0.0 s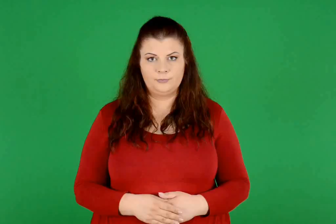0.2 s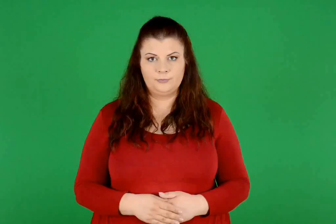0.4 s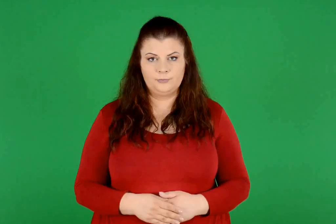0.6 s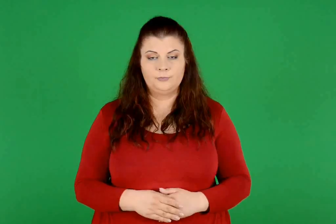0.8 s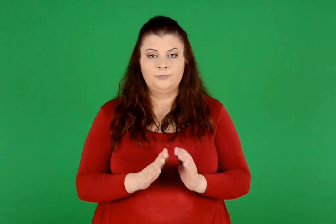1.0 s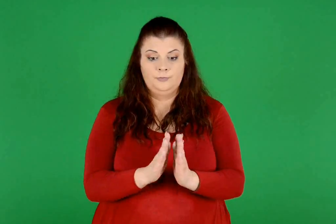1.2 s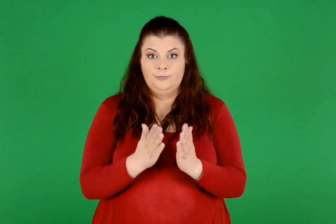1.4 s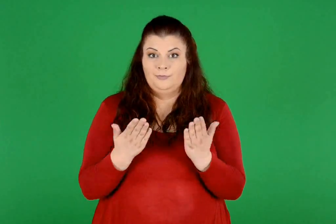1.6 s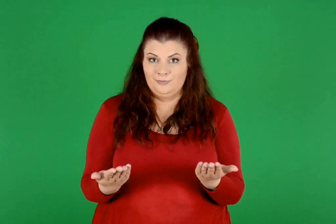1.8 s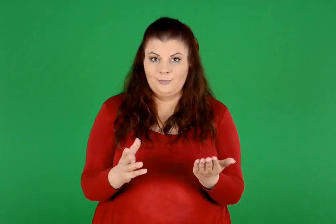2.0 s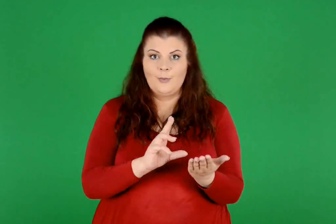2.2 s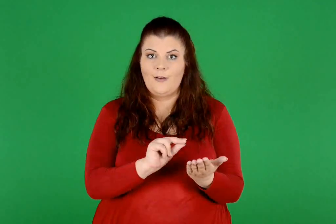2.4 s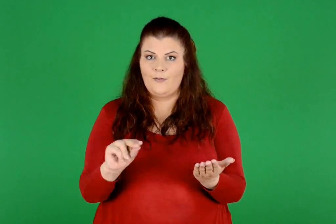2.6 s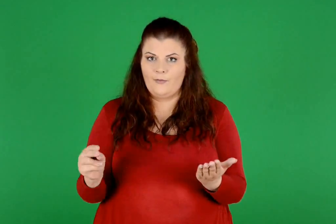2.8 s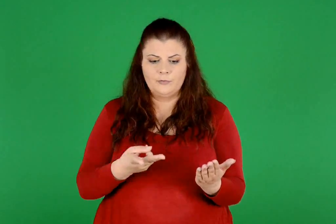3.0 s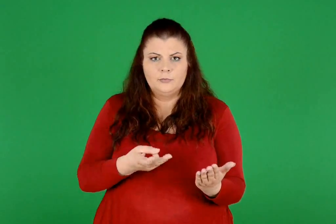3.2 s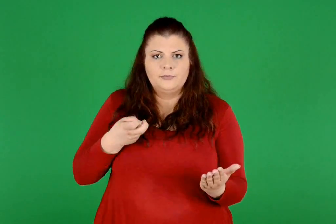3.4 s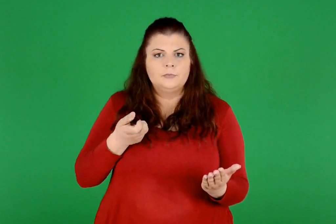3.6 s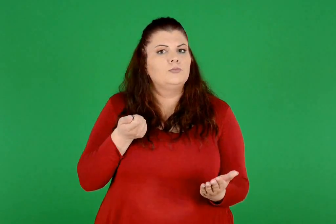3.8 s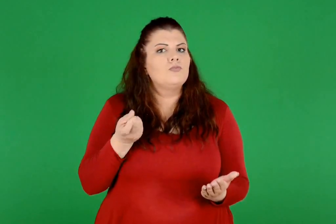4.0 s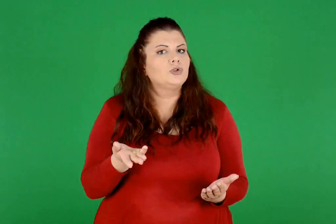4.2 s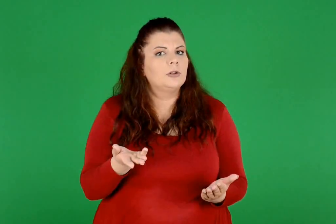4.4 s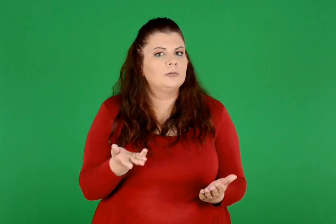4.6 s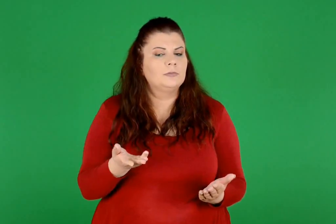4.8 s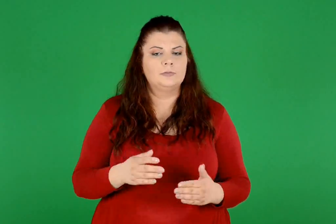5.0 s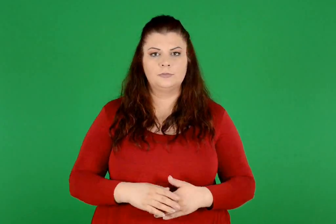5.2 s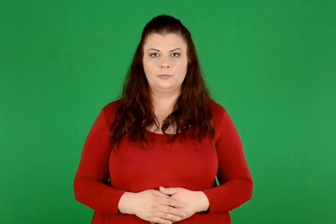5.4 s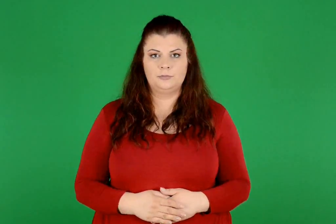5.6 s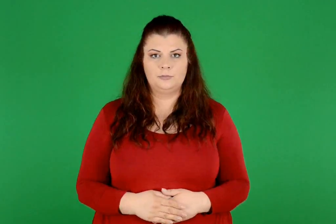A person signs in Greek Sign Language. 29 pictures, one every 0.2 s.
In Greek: πόσα ίσα μέρη παίρνουμε ;
